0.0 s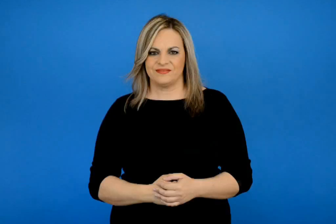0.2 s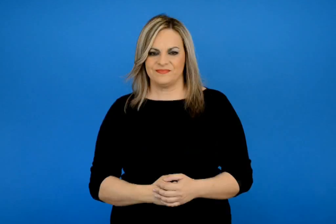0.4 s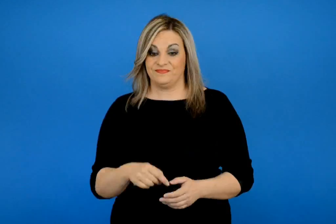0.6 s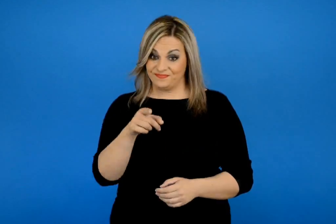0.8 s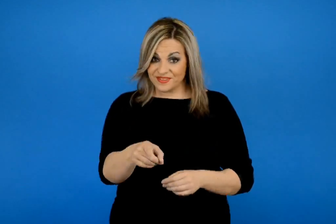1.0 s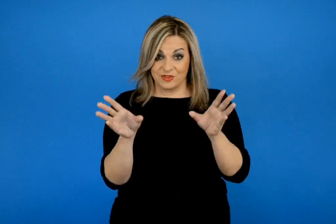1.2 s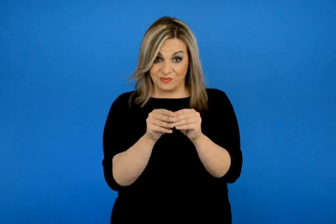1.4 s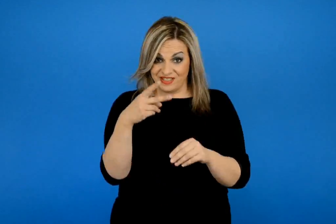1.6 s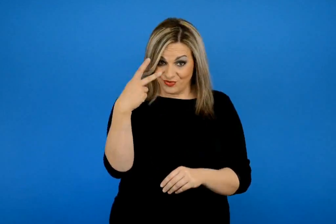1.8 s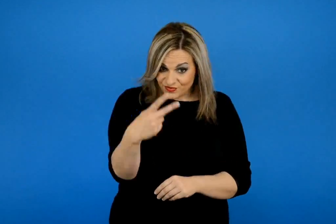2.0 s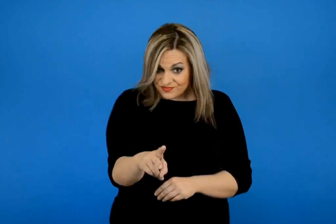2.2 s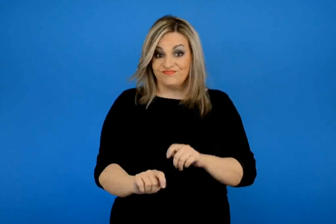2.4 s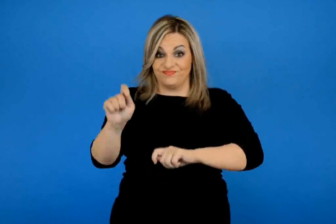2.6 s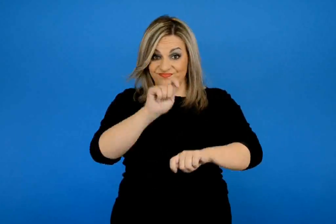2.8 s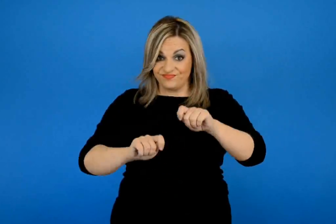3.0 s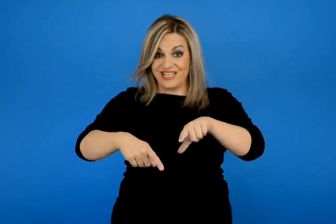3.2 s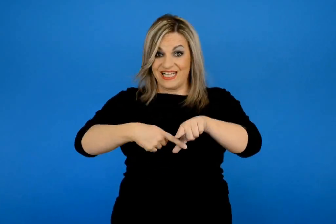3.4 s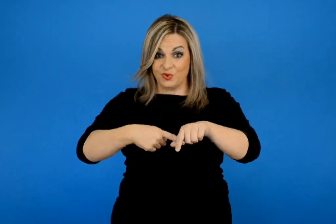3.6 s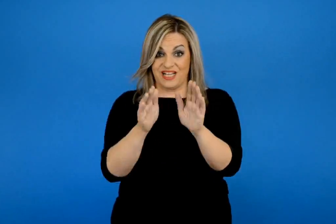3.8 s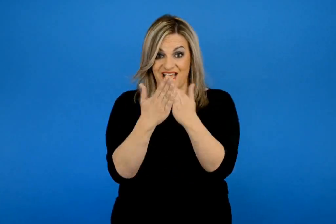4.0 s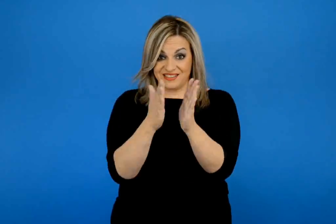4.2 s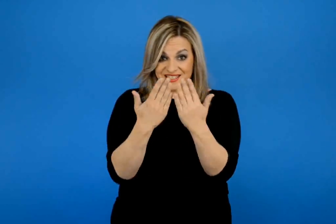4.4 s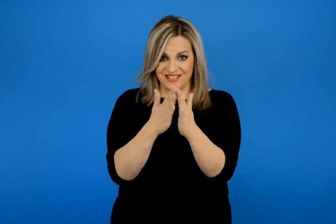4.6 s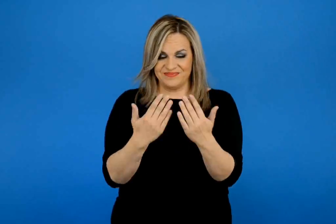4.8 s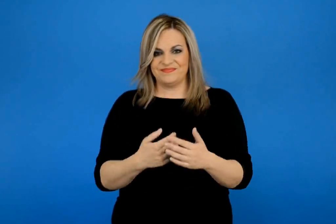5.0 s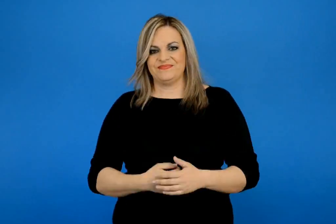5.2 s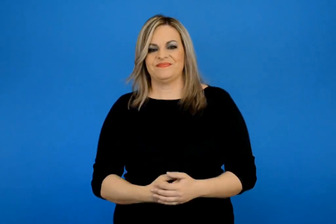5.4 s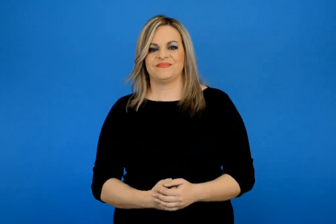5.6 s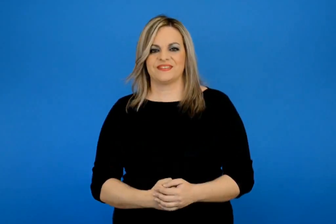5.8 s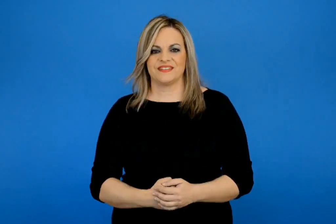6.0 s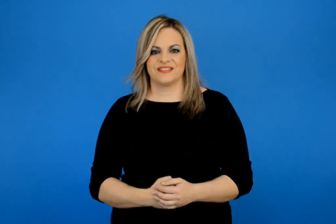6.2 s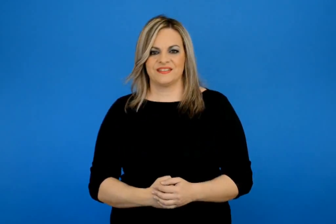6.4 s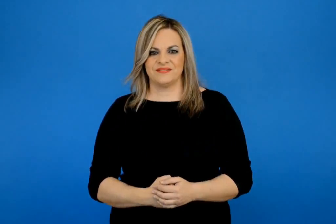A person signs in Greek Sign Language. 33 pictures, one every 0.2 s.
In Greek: φτιάξε με τους συμμαθητές σου ο καθένας τη δική του χριστουγεννιάτικη κάρτα
